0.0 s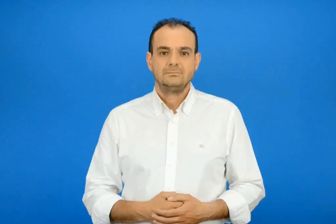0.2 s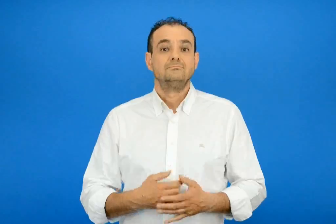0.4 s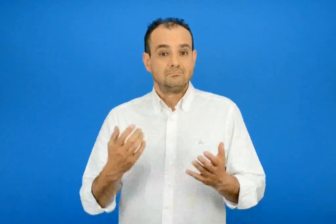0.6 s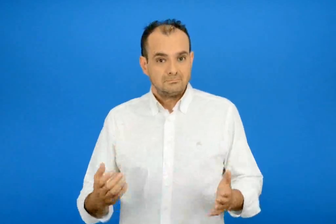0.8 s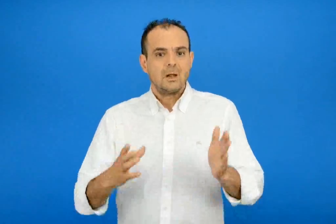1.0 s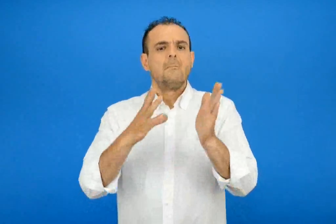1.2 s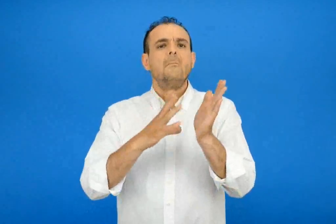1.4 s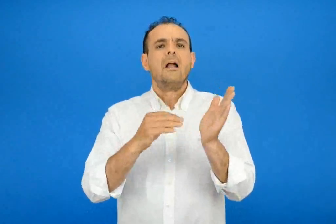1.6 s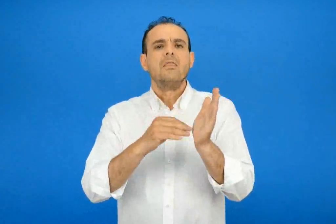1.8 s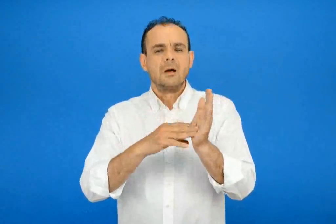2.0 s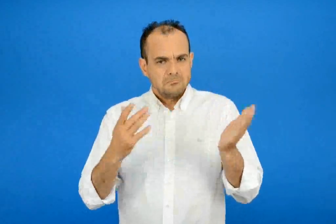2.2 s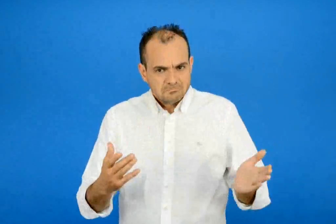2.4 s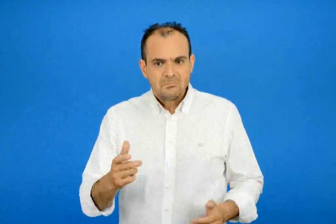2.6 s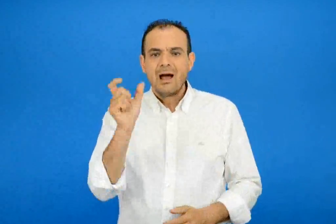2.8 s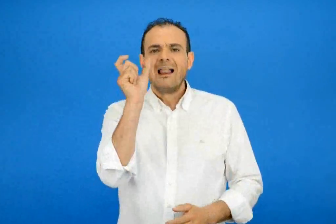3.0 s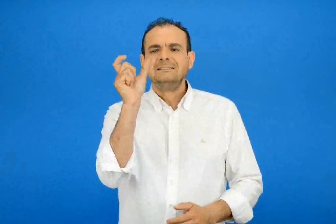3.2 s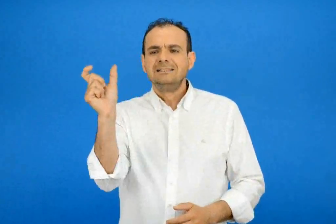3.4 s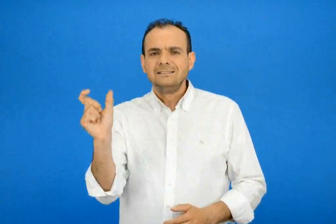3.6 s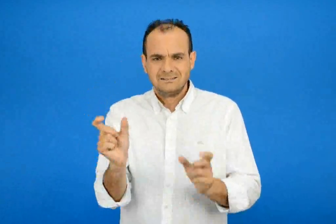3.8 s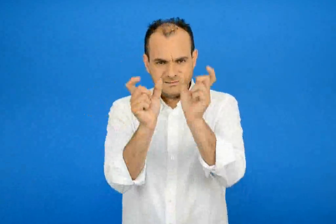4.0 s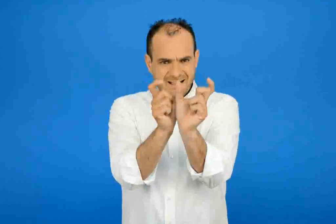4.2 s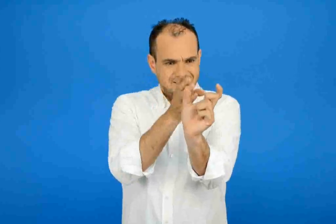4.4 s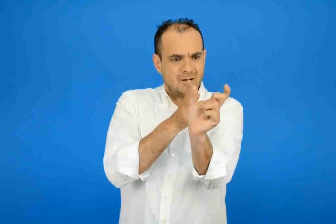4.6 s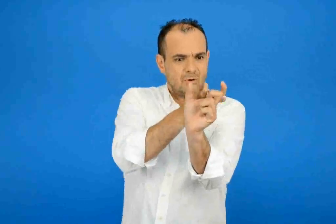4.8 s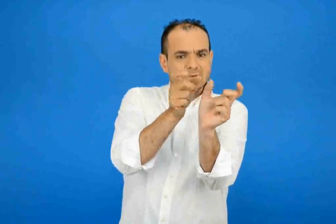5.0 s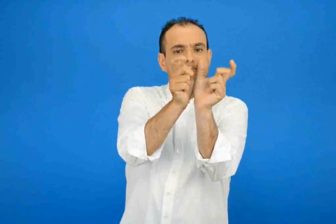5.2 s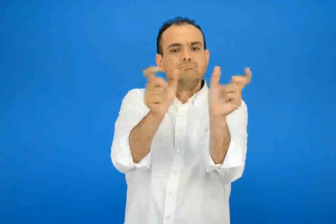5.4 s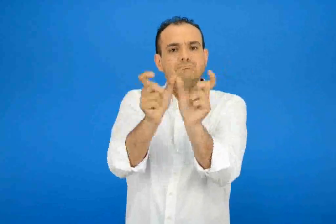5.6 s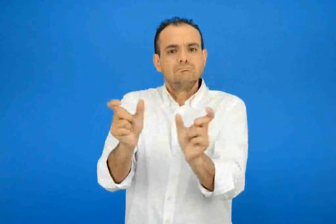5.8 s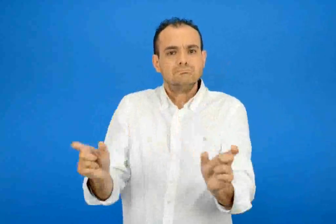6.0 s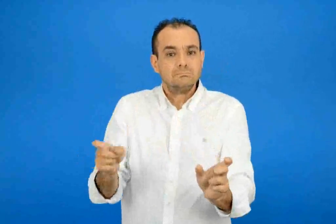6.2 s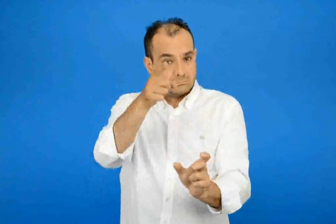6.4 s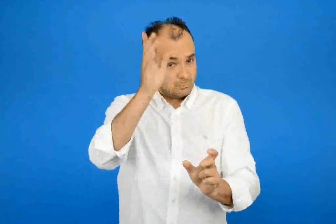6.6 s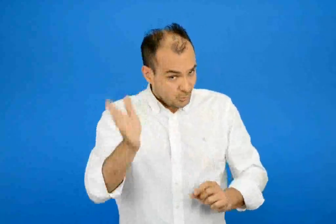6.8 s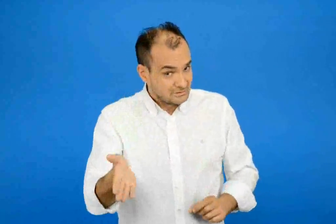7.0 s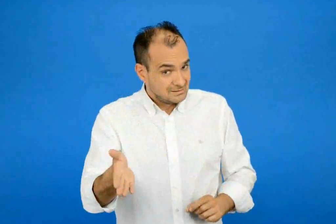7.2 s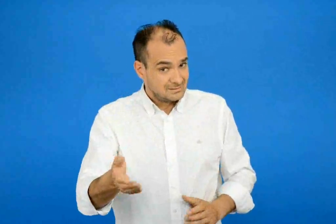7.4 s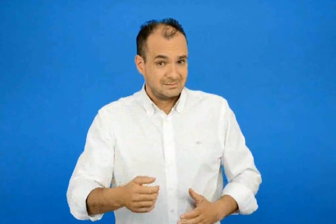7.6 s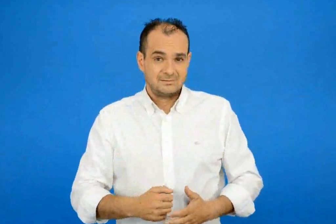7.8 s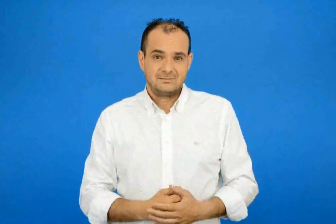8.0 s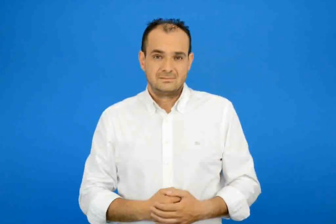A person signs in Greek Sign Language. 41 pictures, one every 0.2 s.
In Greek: μπορείς να τις χωρίσεις σε δύο κομμάτια όπως στο παράδειγμα ;
